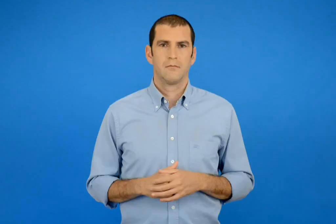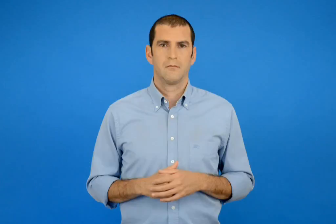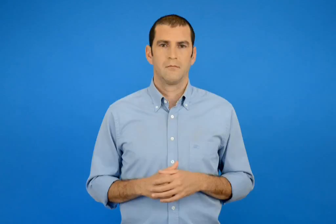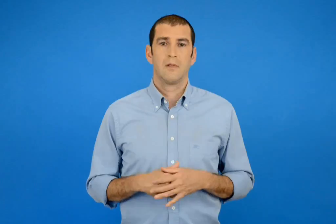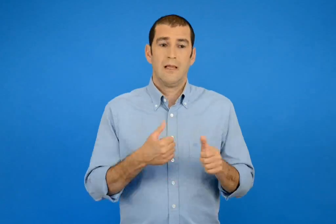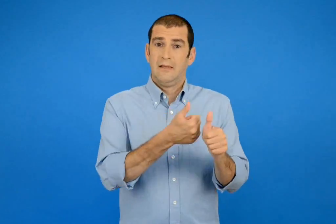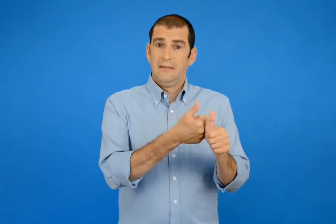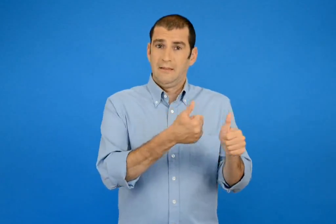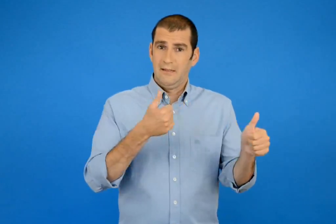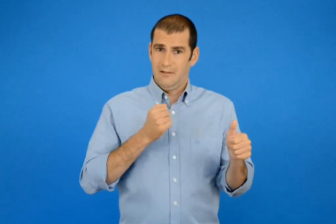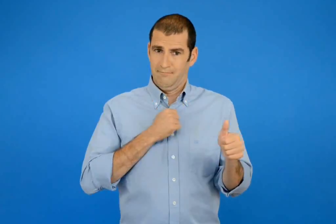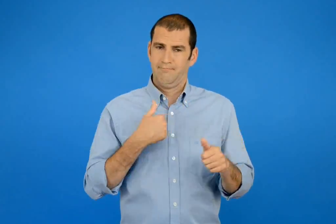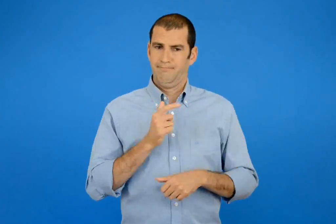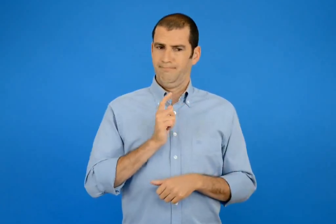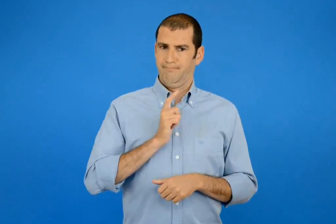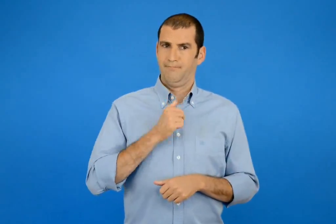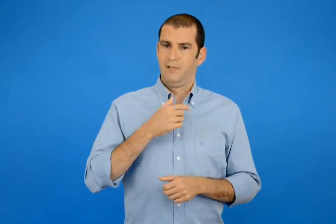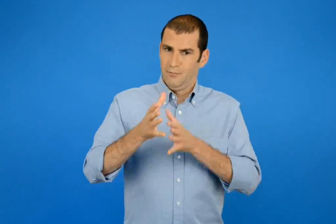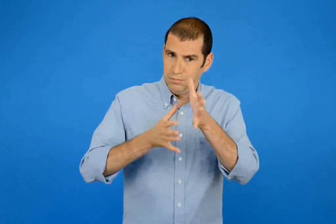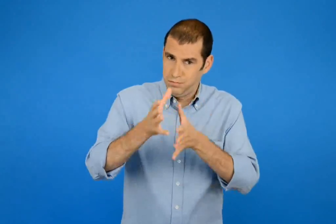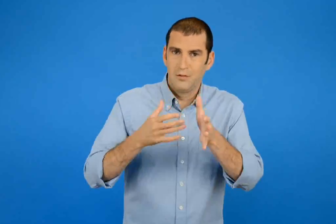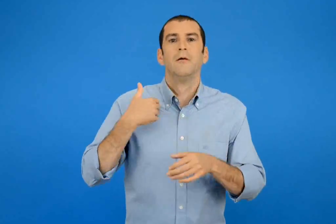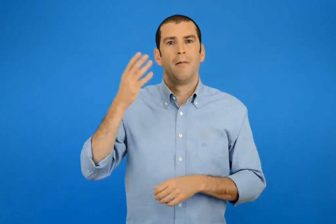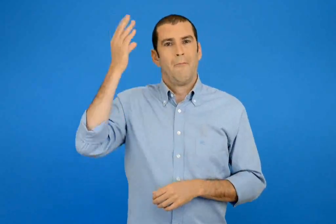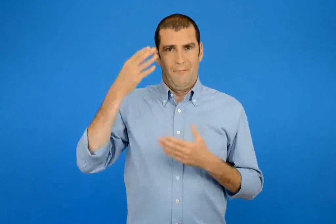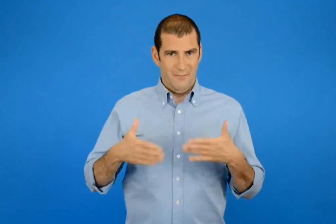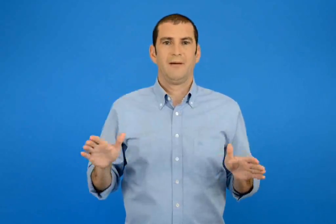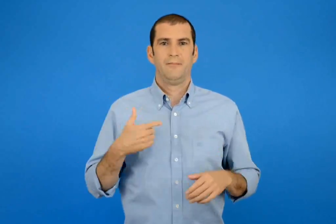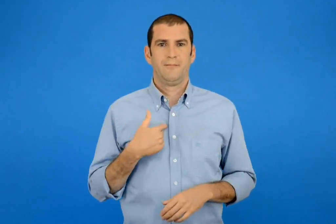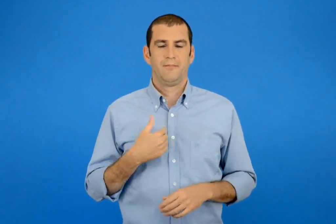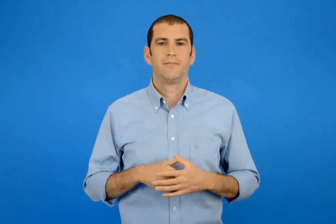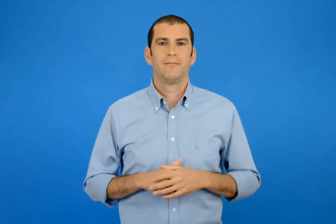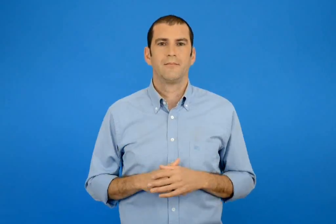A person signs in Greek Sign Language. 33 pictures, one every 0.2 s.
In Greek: έμαθα να περιμένω τη σειρά μου για να μιλήσω
